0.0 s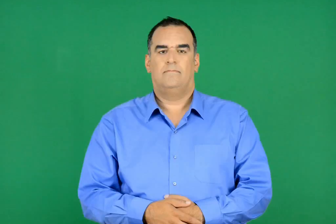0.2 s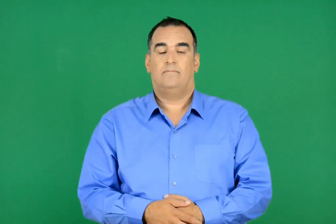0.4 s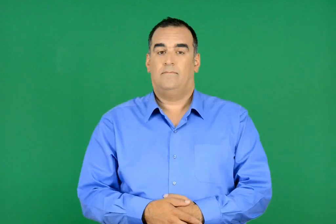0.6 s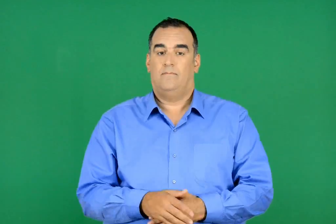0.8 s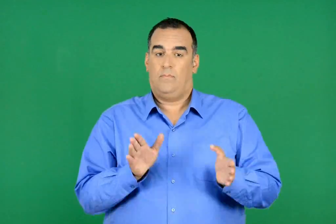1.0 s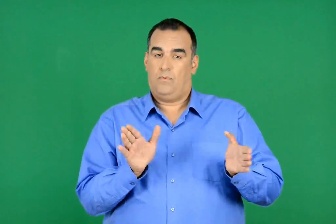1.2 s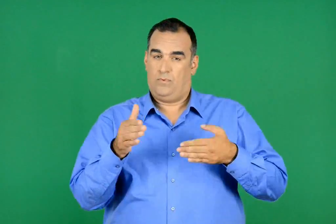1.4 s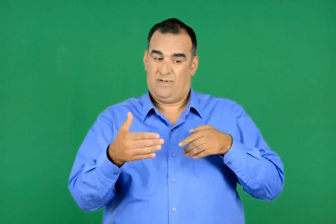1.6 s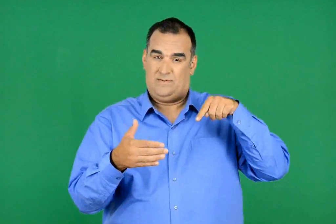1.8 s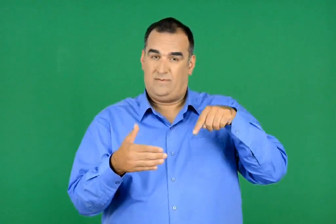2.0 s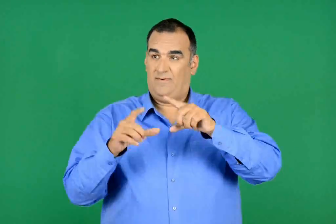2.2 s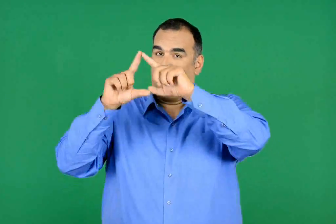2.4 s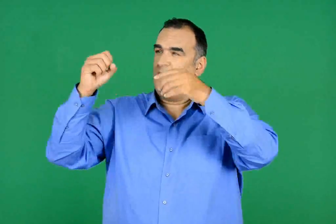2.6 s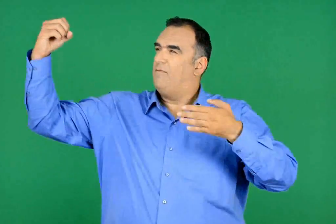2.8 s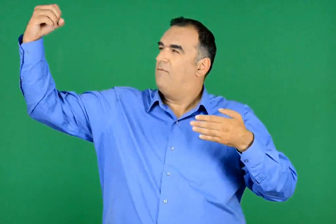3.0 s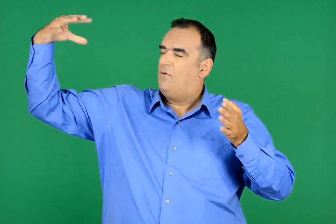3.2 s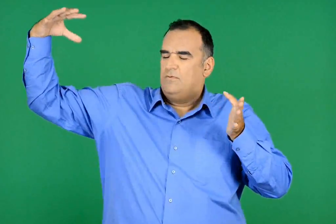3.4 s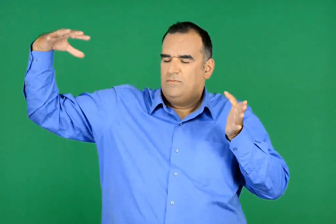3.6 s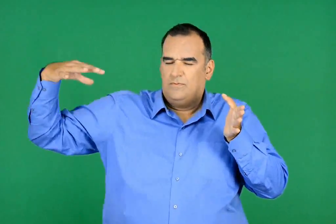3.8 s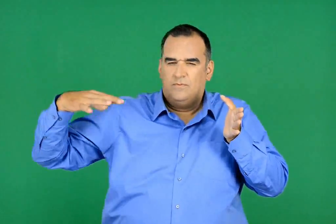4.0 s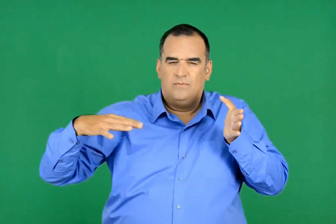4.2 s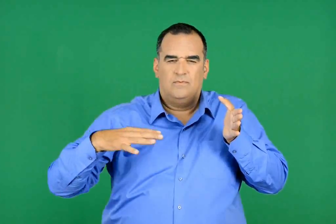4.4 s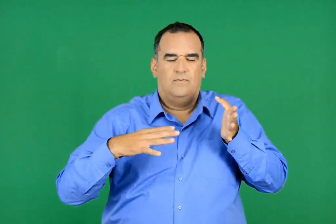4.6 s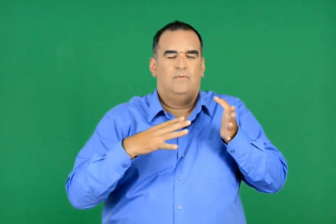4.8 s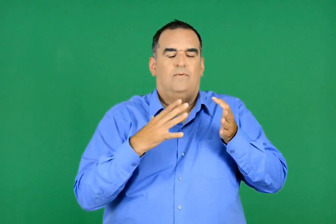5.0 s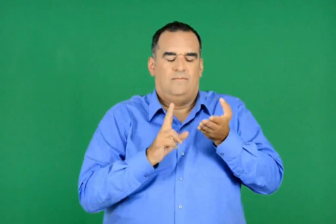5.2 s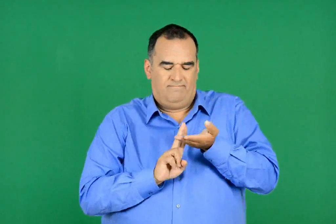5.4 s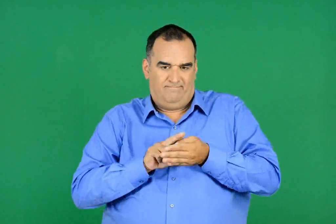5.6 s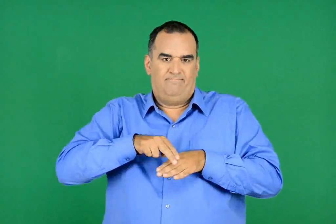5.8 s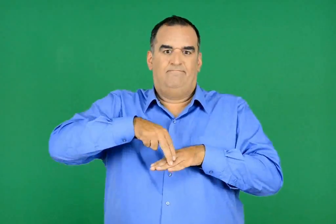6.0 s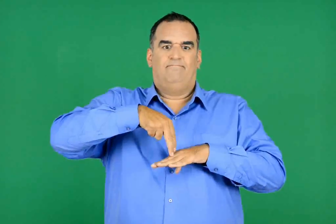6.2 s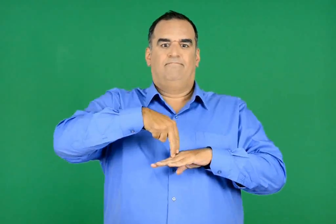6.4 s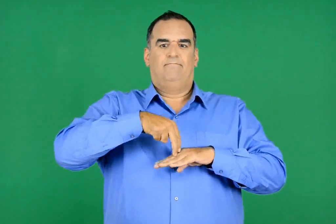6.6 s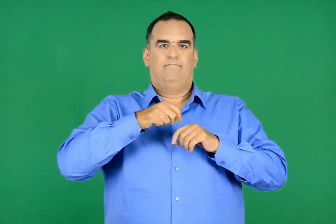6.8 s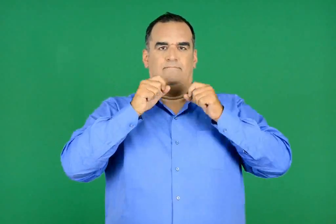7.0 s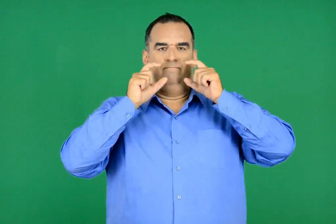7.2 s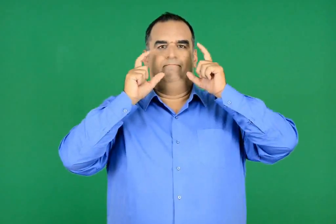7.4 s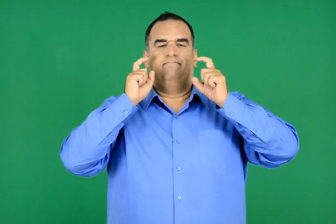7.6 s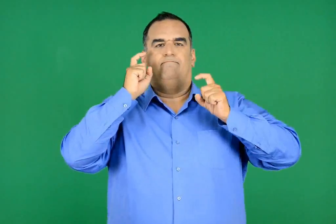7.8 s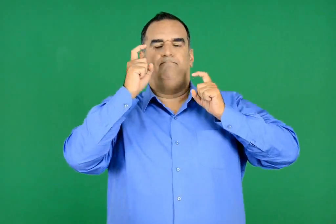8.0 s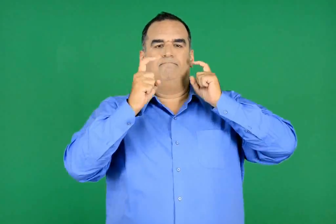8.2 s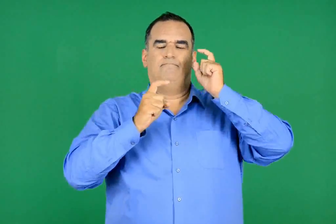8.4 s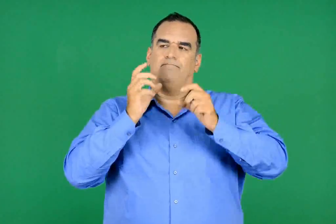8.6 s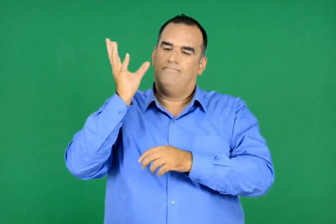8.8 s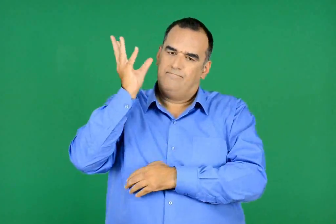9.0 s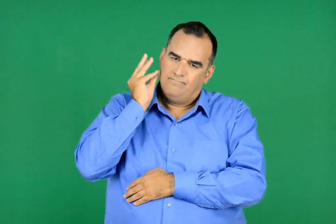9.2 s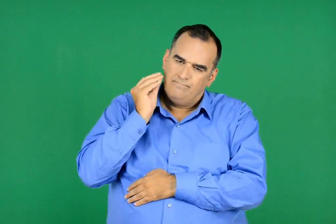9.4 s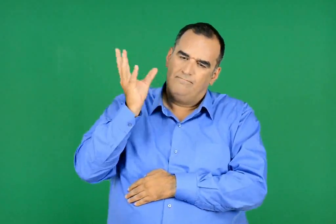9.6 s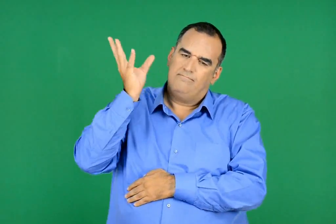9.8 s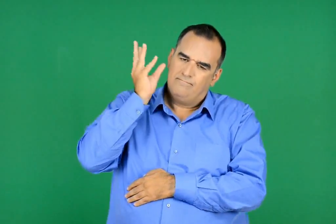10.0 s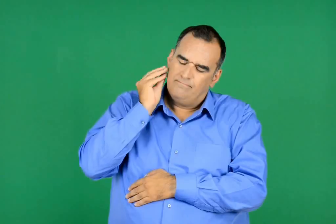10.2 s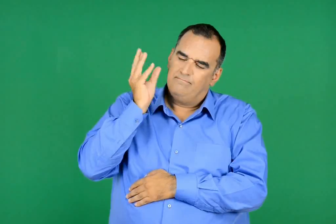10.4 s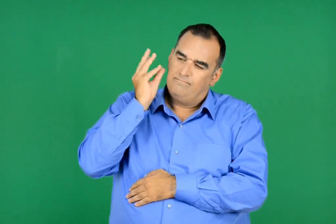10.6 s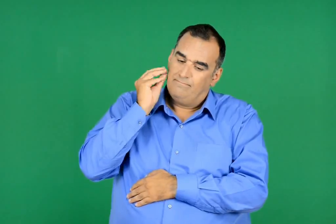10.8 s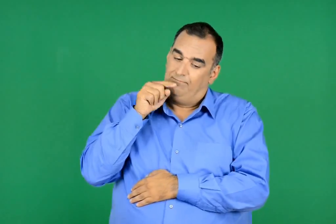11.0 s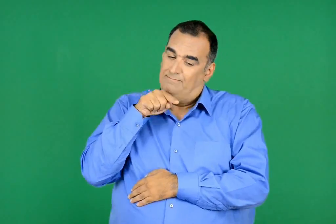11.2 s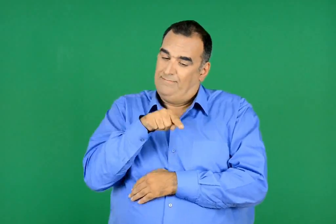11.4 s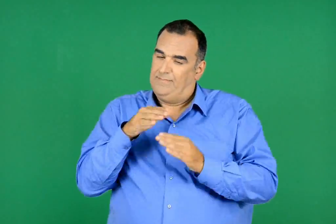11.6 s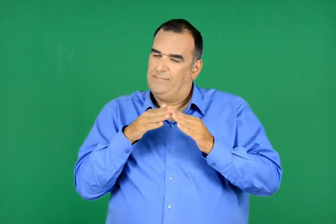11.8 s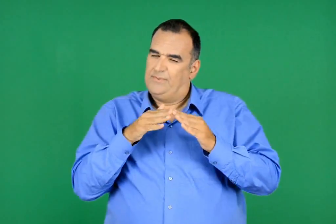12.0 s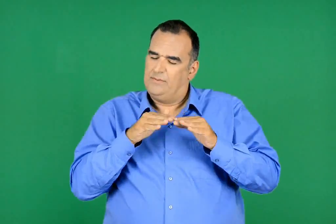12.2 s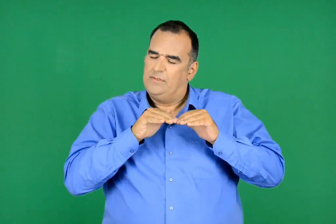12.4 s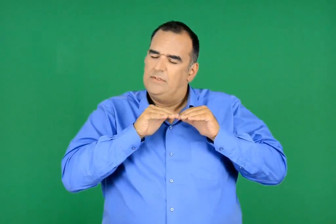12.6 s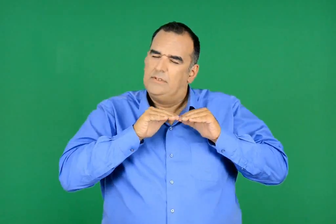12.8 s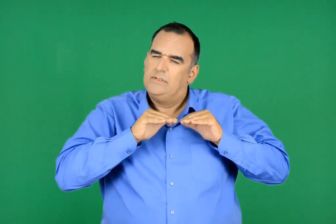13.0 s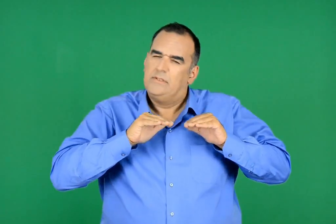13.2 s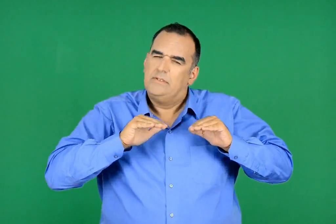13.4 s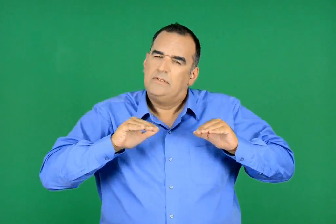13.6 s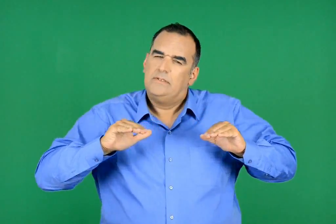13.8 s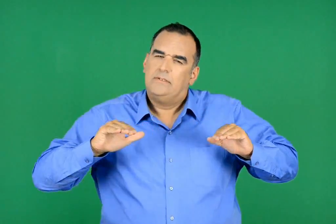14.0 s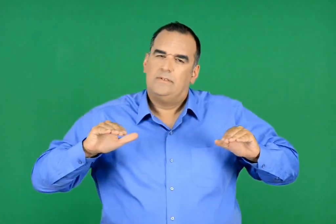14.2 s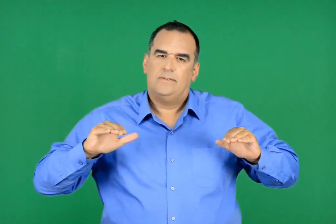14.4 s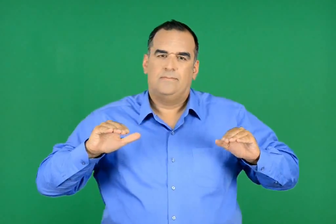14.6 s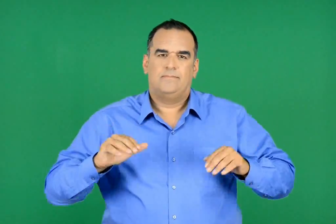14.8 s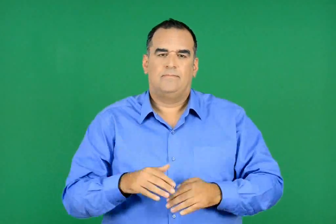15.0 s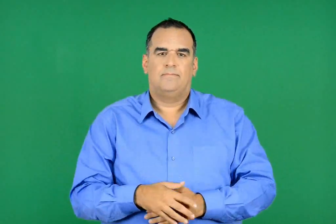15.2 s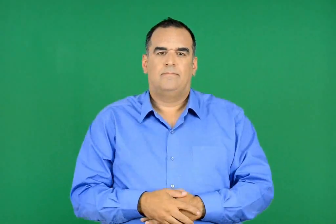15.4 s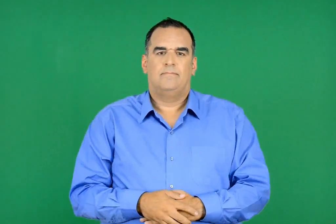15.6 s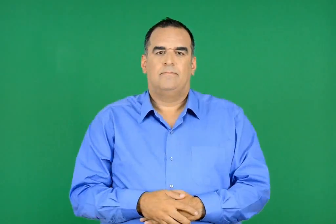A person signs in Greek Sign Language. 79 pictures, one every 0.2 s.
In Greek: το φως του φεγγαριού έλουζε το δωμάτιο. ανασηκώθηκε και αφουγκράστηκε. στο σπίτι επικρατούσε απόλυτη ησυχία
